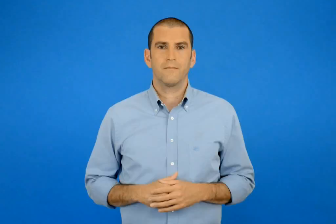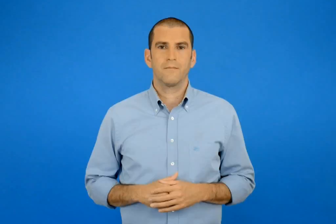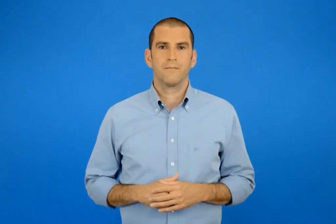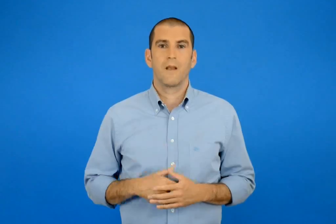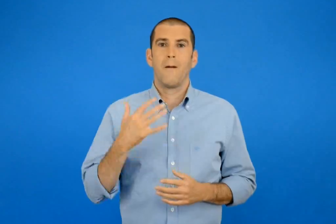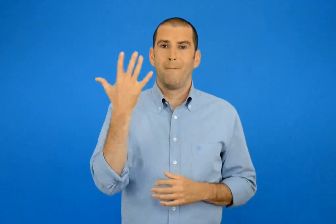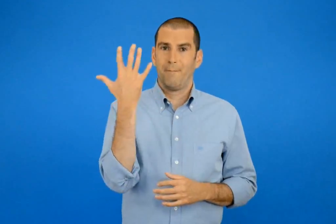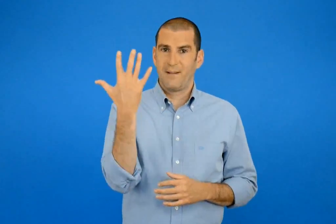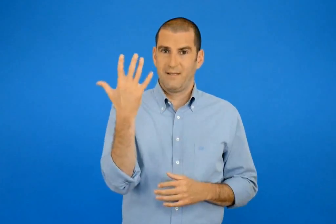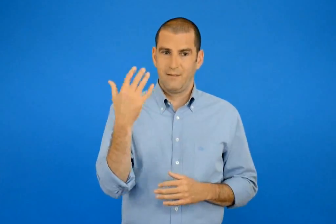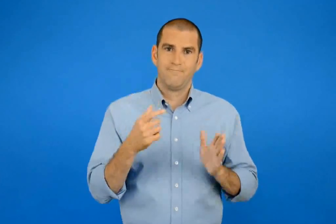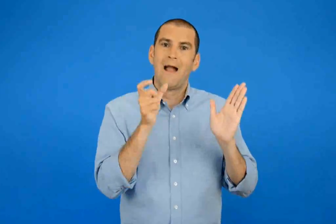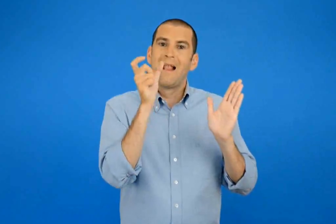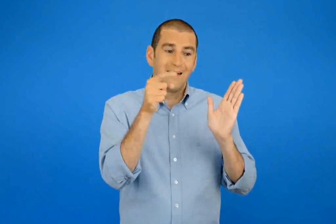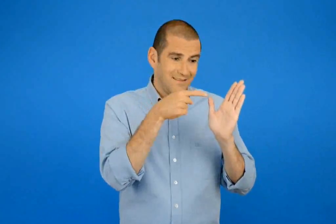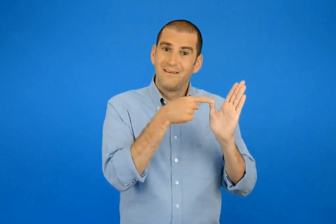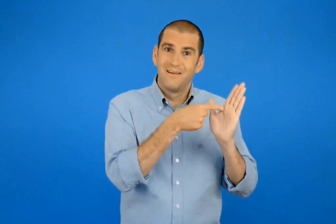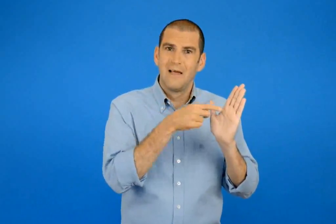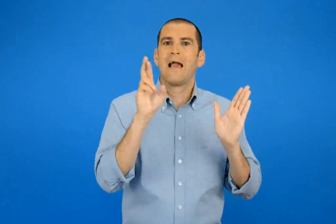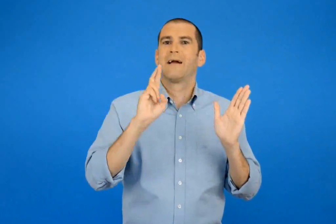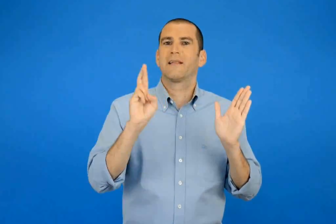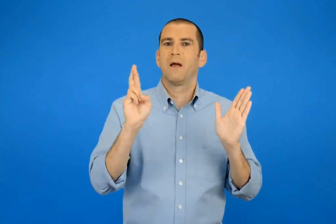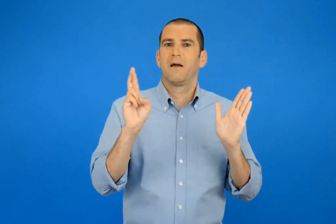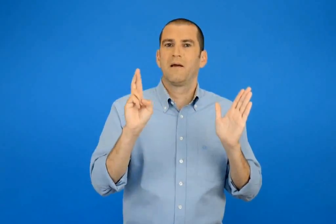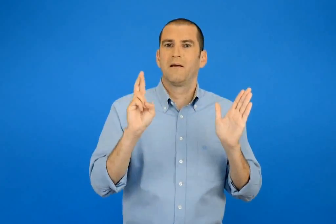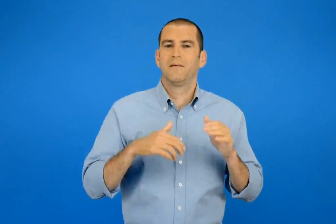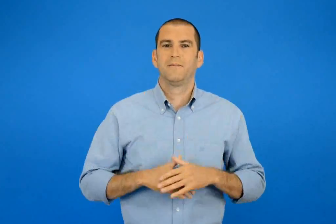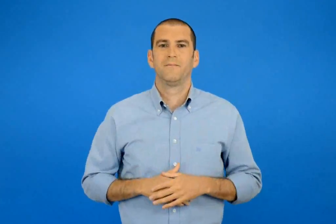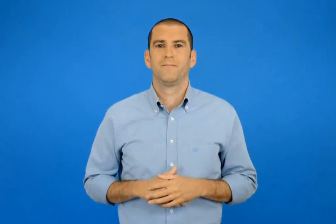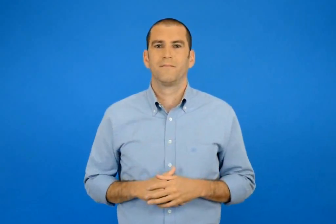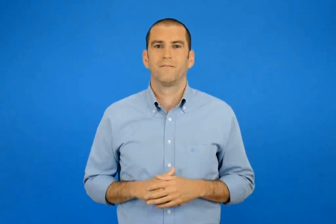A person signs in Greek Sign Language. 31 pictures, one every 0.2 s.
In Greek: 5 η λέξη είναι ρήμα
